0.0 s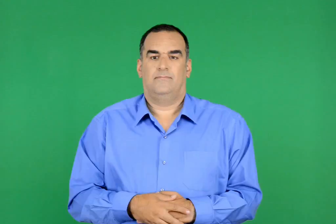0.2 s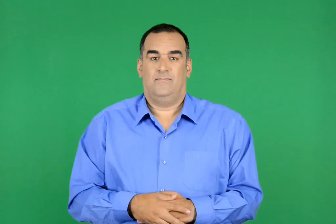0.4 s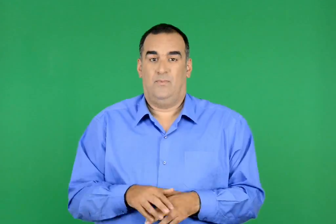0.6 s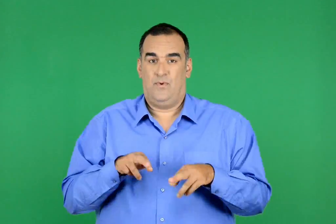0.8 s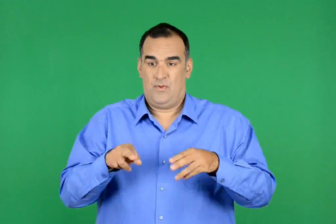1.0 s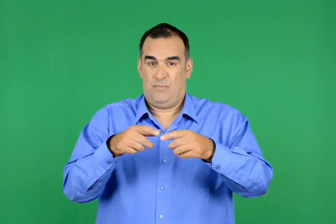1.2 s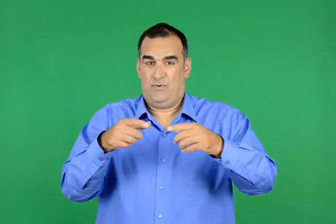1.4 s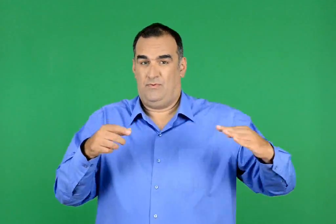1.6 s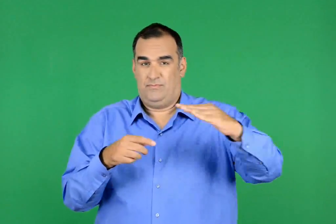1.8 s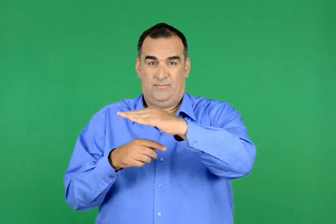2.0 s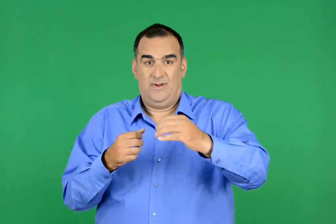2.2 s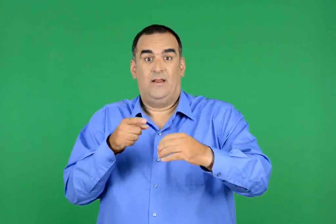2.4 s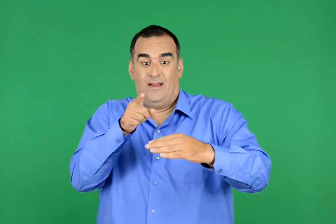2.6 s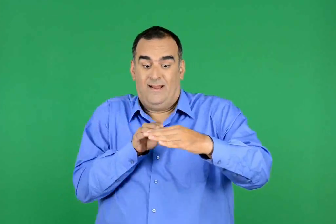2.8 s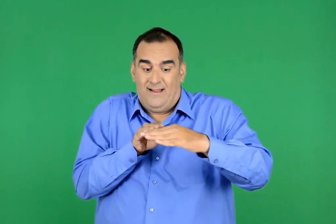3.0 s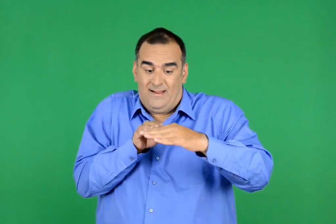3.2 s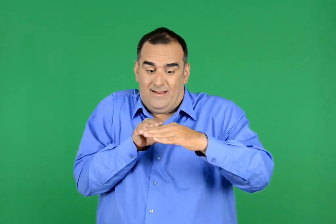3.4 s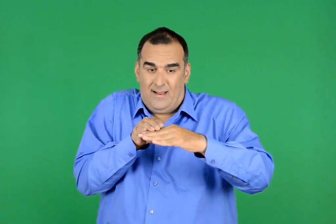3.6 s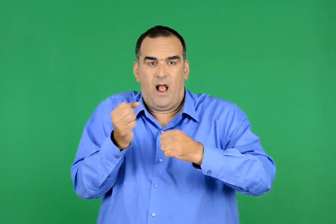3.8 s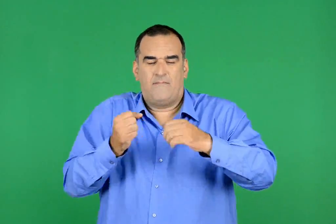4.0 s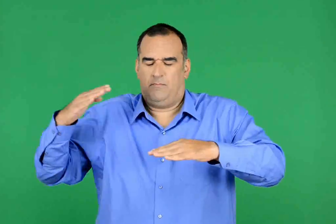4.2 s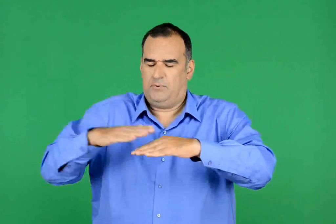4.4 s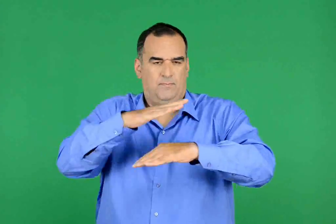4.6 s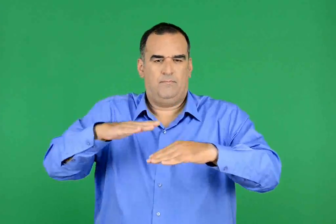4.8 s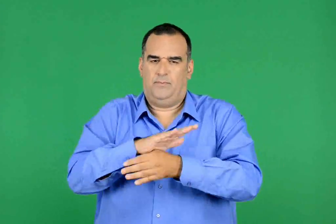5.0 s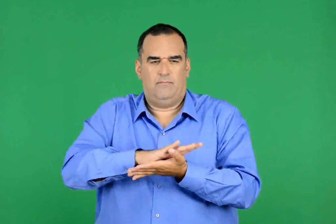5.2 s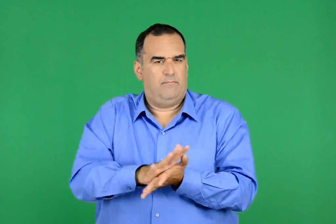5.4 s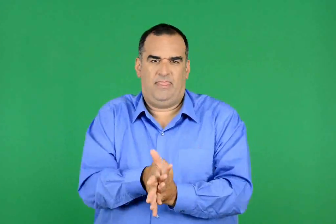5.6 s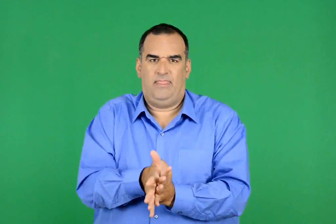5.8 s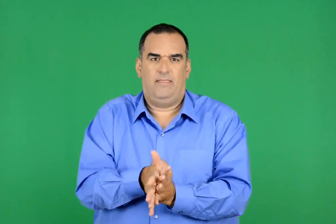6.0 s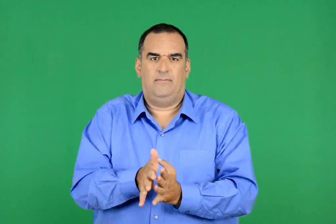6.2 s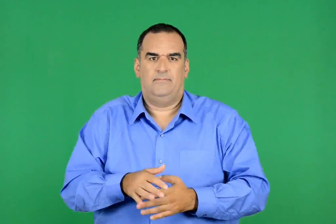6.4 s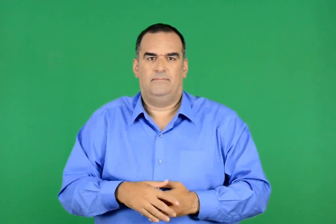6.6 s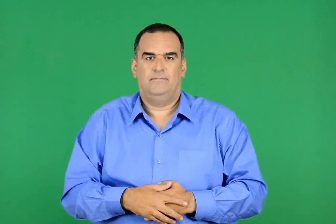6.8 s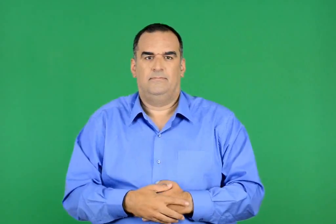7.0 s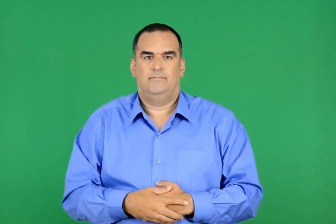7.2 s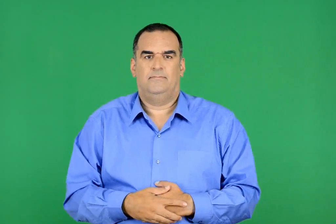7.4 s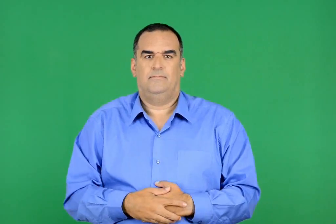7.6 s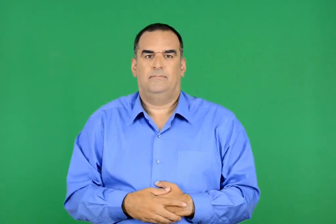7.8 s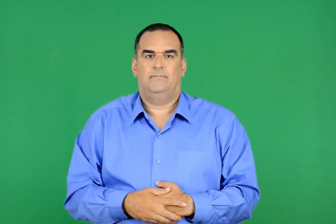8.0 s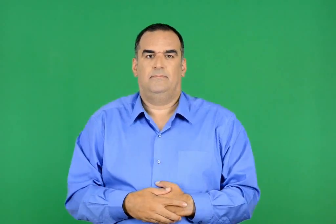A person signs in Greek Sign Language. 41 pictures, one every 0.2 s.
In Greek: γιατί , κακά τα ψέματα , µόλις έσκαγες µύτη στην άσφαλτο θα σε έκαναν λιώμα οι ρόδες
